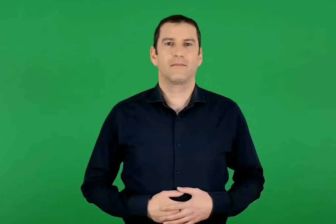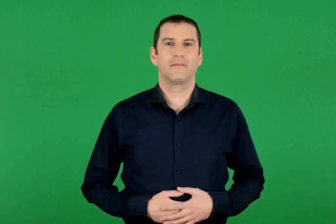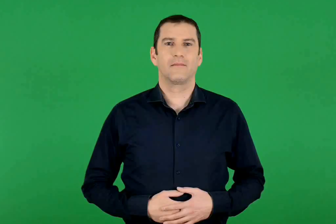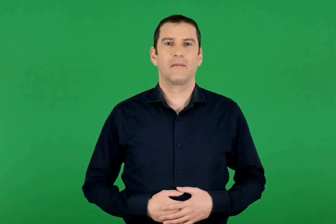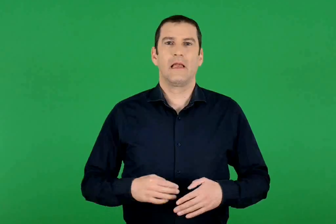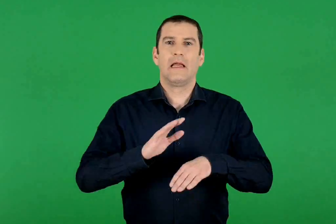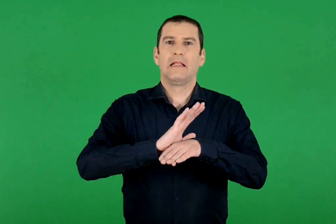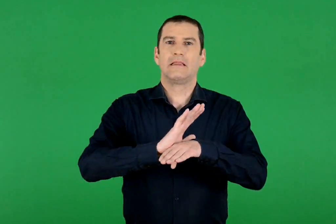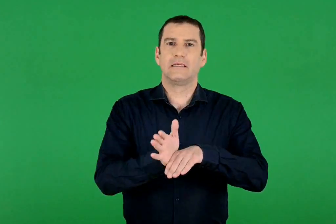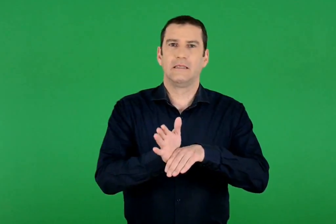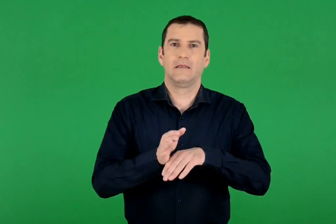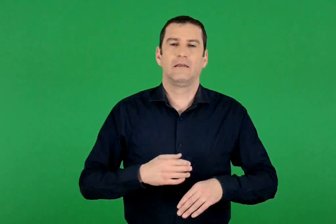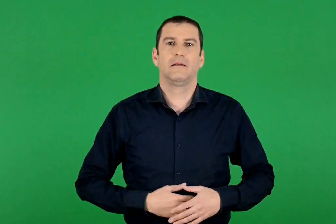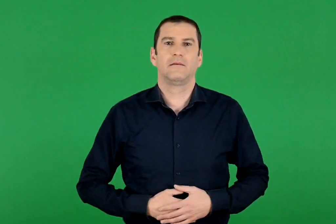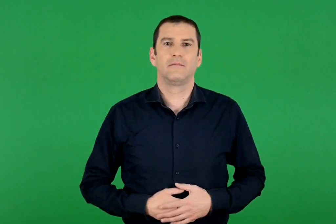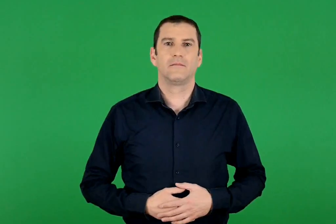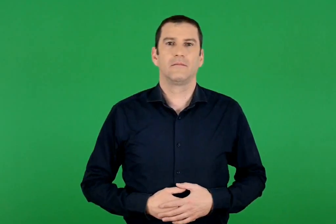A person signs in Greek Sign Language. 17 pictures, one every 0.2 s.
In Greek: ταξί
